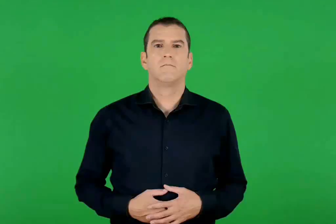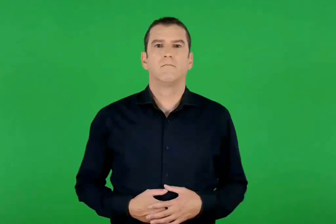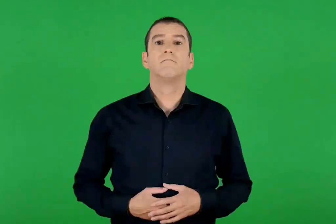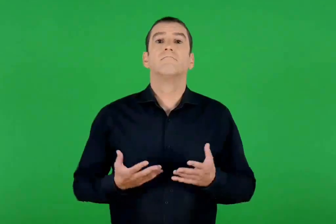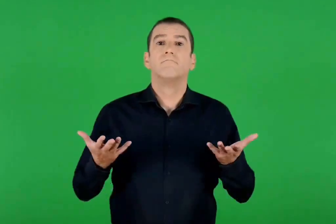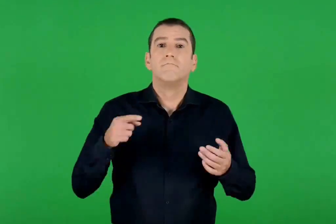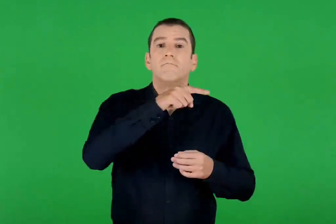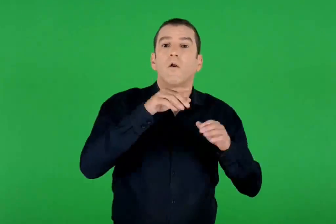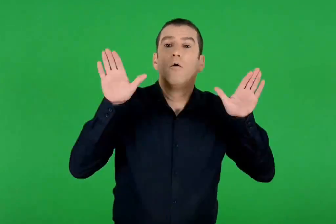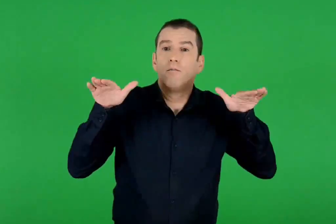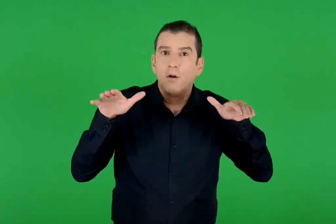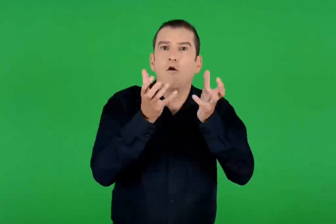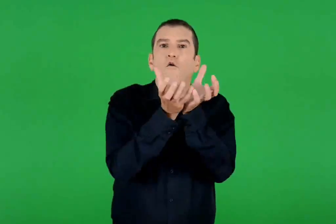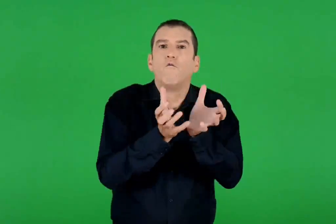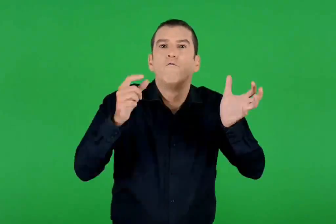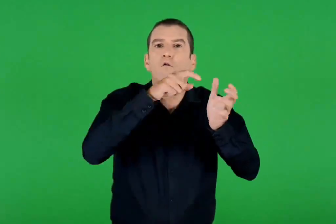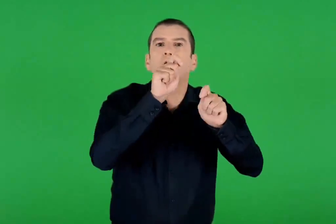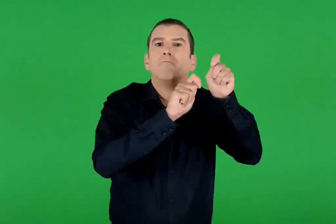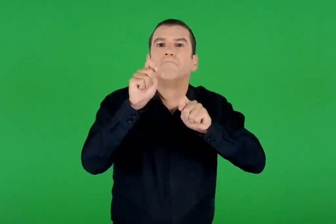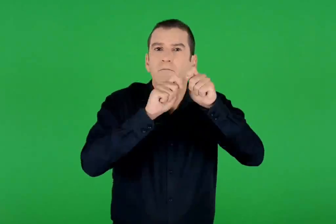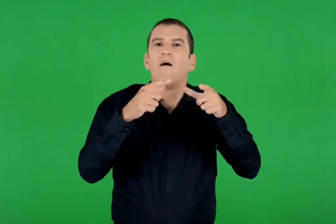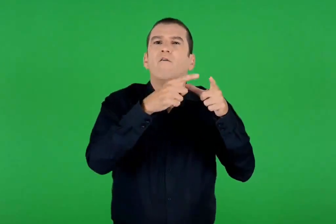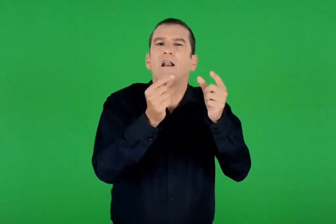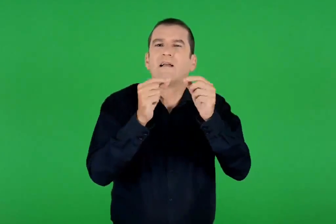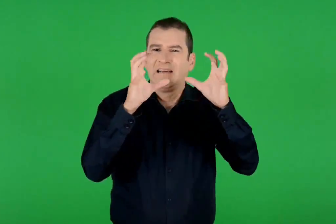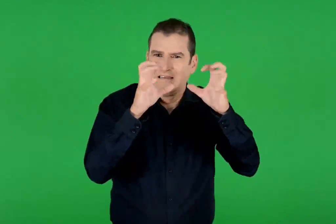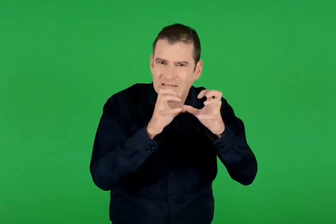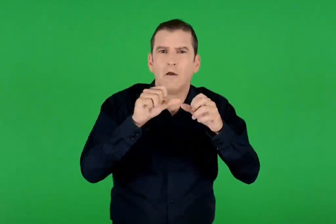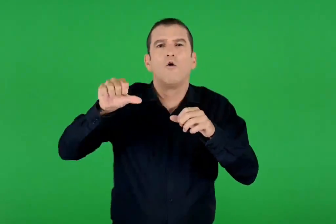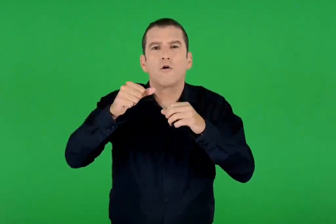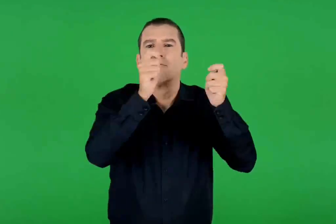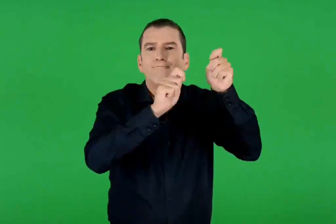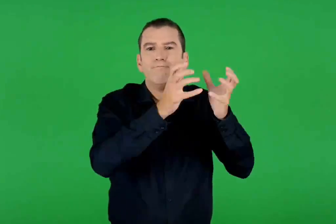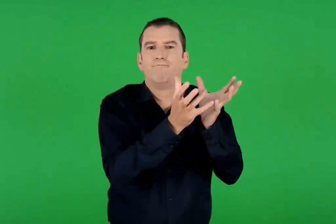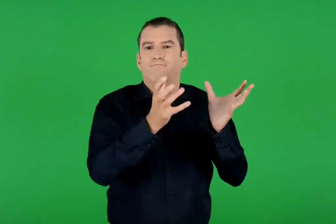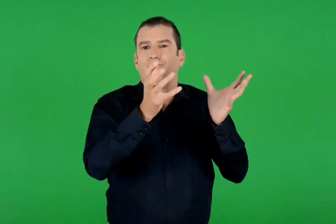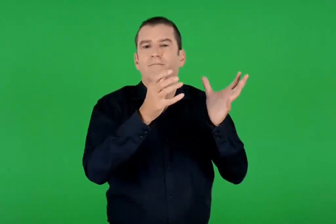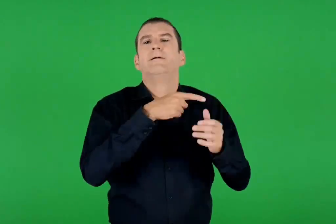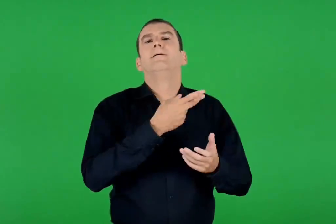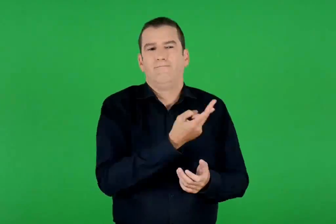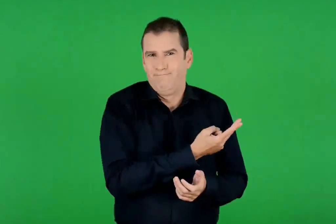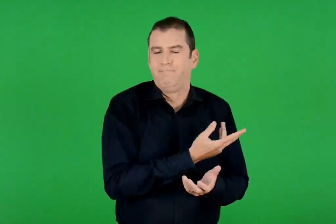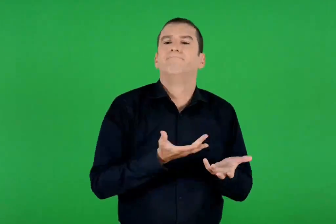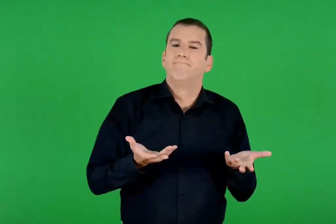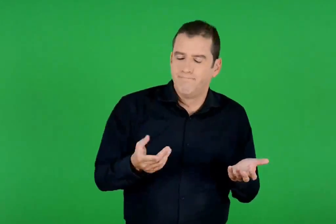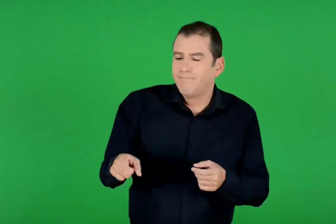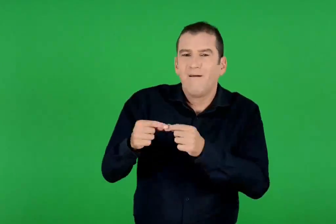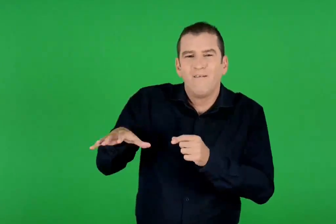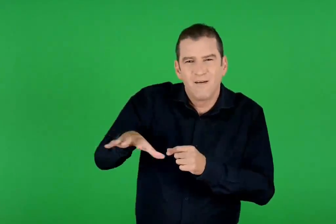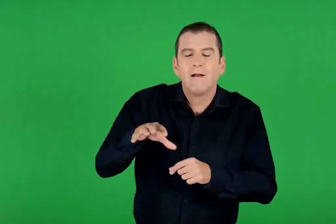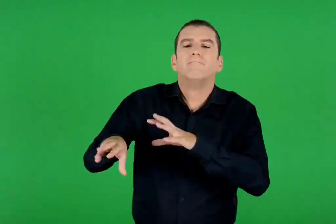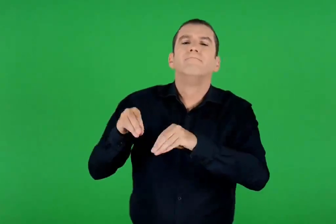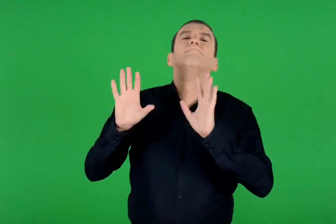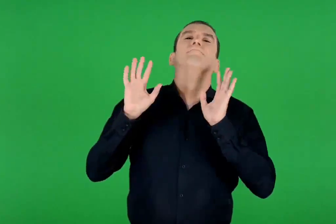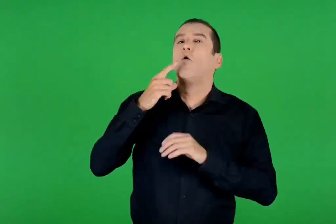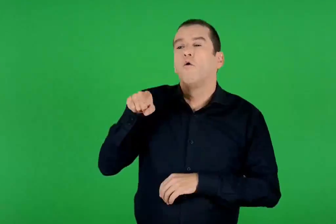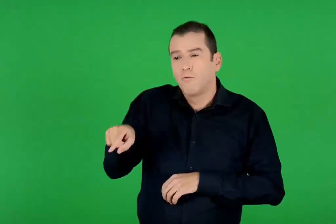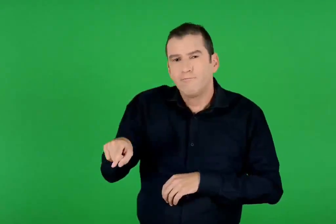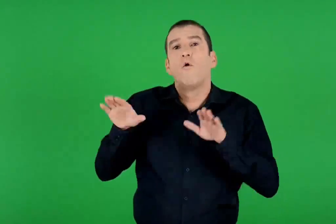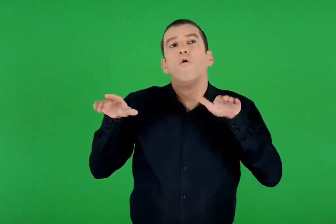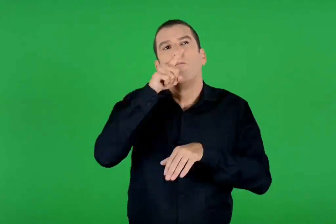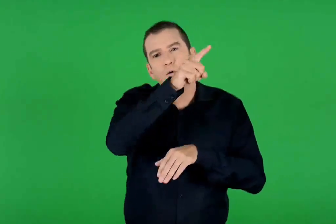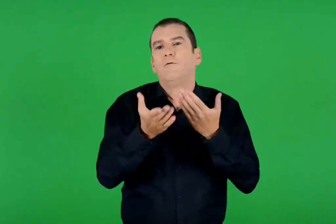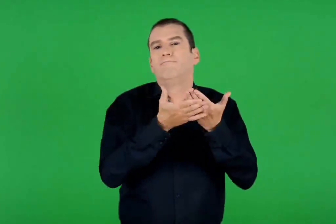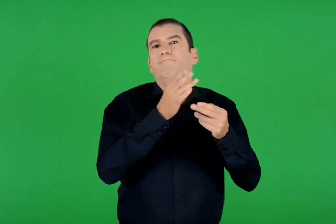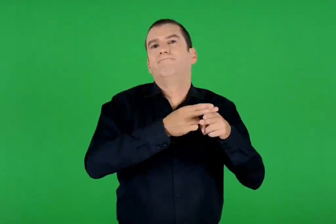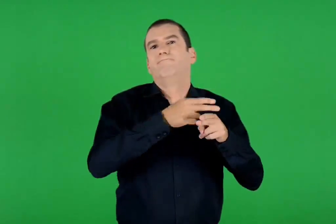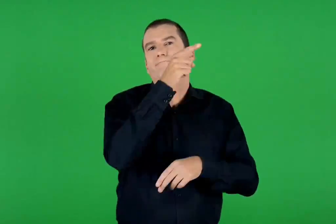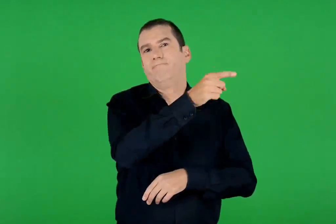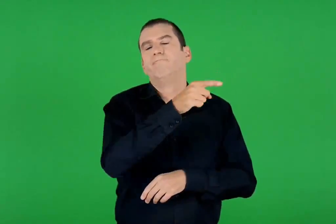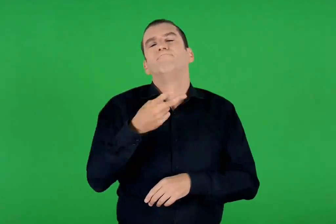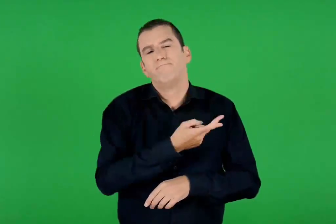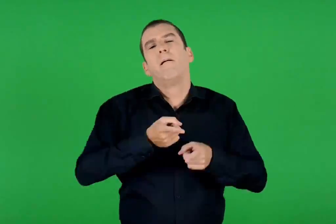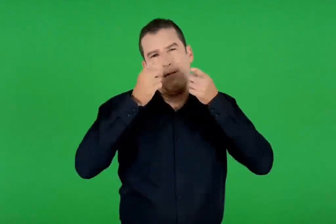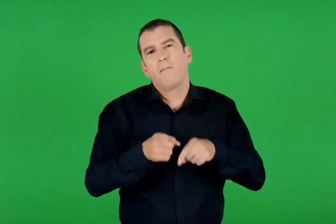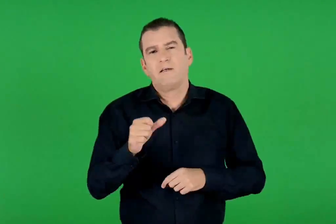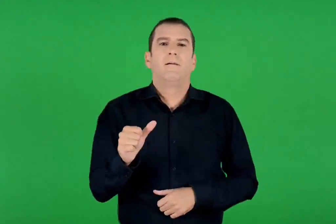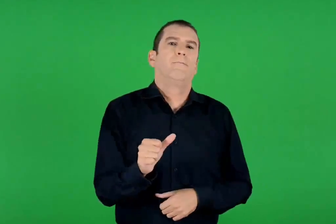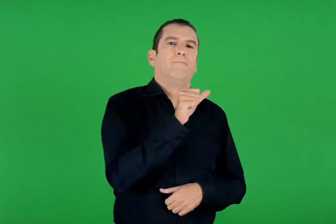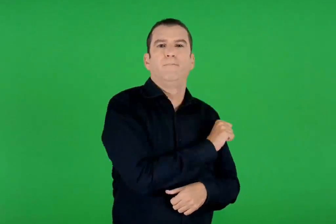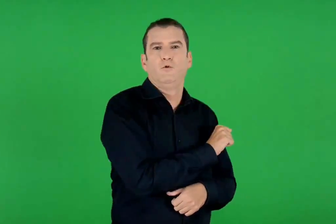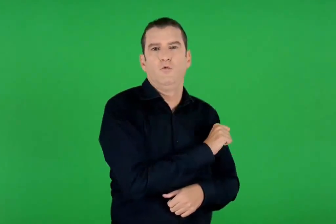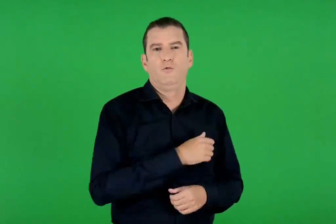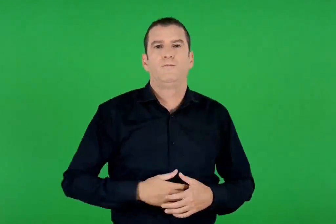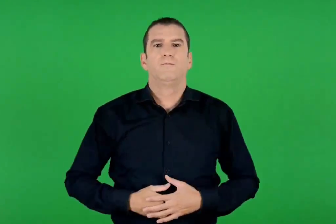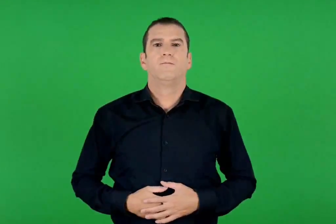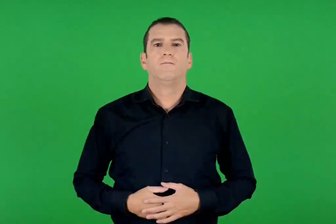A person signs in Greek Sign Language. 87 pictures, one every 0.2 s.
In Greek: το πουλί έφτιαχνε τη φωλιά του από ξερά φύλλα και χορτάρι. έτσι , δεν πήραν τα φύλλα που ήταν χρήσιμα στο πουλί και αποφάσισαν να γυρίσουν πίσω
